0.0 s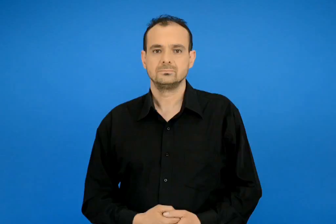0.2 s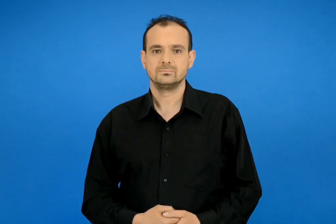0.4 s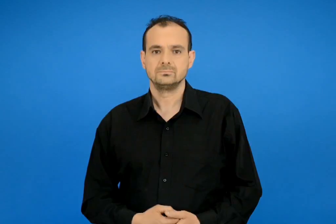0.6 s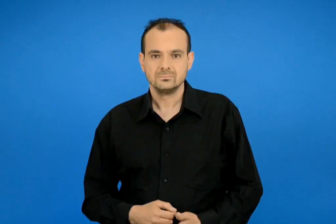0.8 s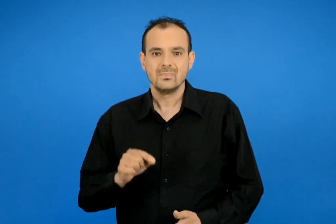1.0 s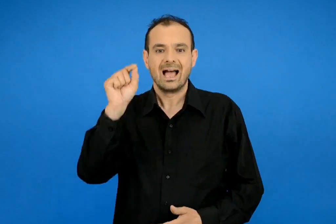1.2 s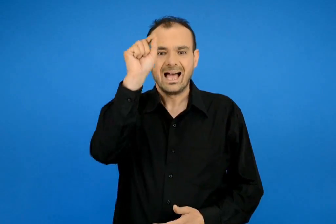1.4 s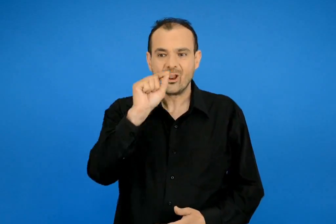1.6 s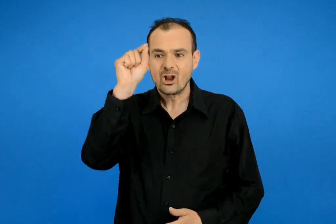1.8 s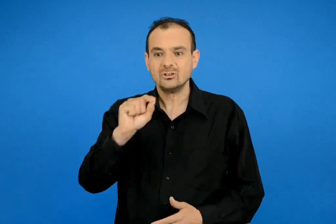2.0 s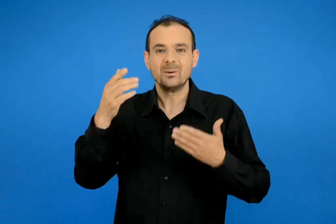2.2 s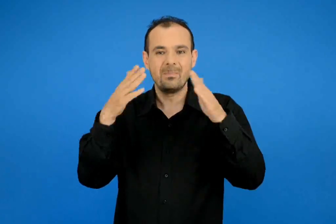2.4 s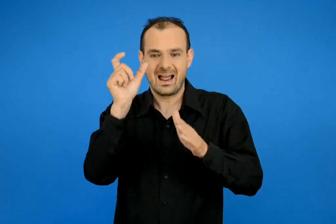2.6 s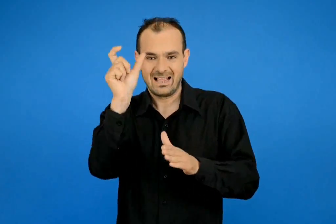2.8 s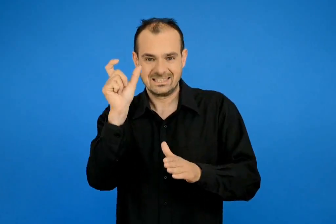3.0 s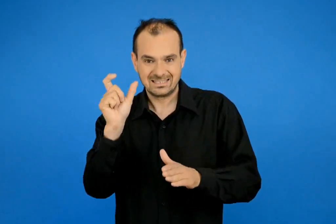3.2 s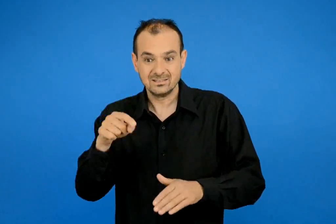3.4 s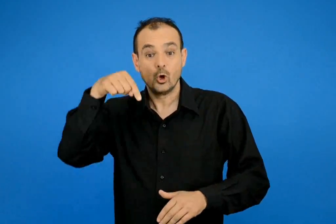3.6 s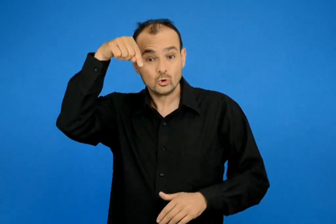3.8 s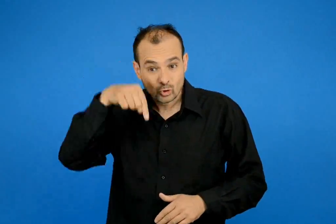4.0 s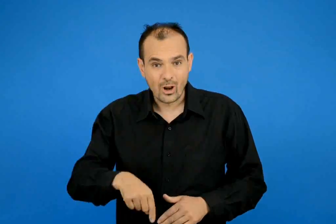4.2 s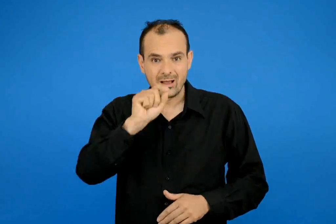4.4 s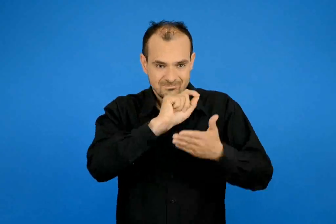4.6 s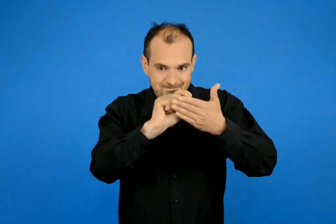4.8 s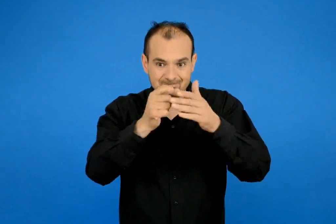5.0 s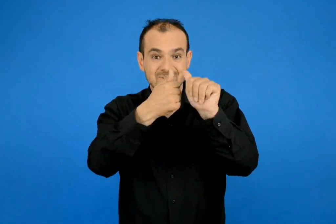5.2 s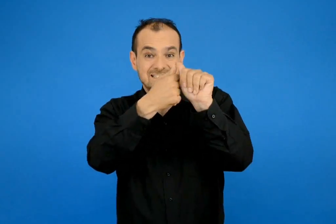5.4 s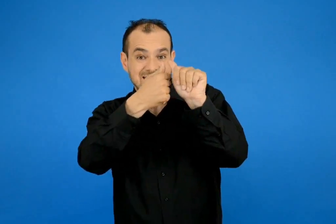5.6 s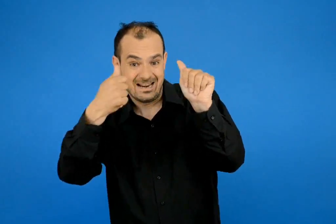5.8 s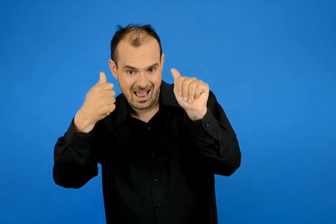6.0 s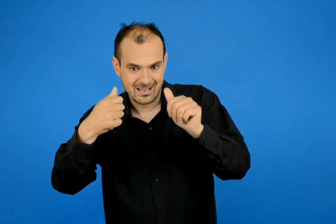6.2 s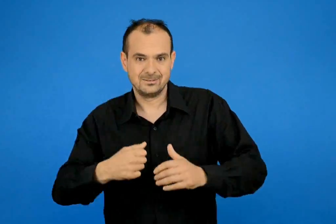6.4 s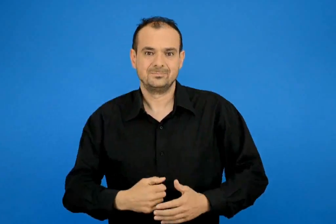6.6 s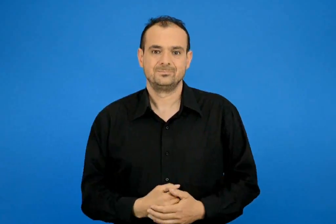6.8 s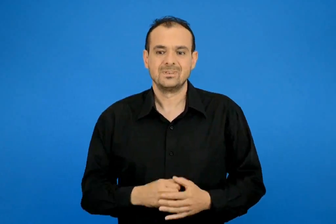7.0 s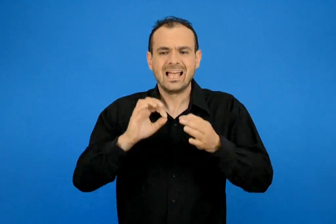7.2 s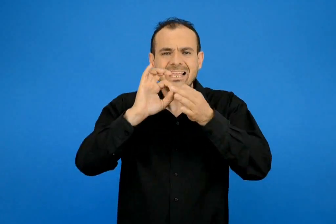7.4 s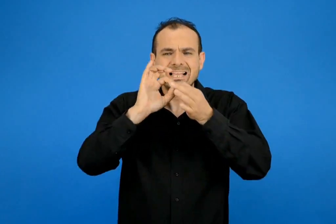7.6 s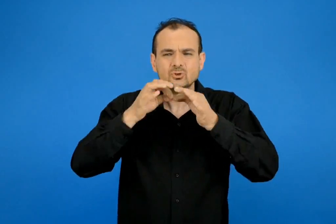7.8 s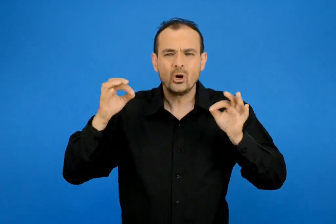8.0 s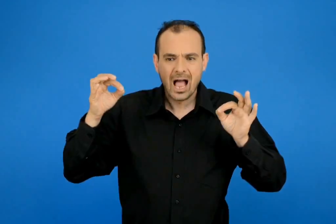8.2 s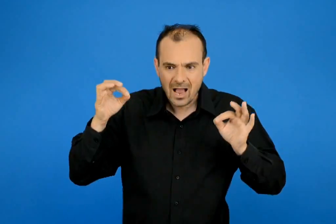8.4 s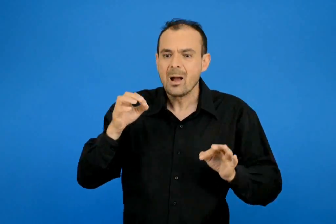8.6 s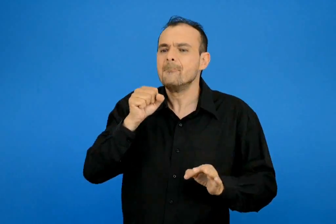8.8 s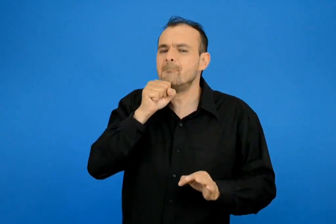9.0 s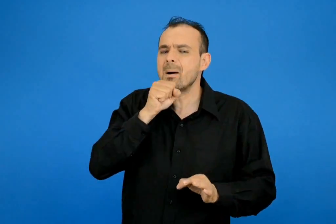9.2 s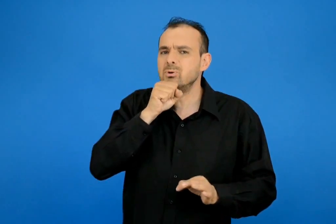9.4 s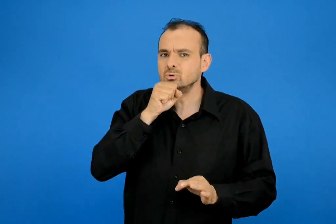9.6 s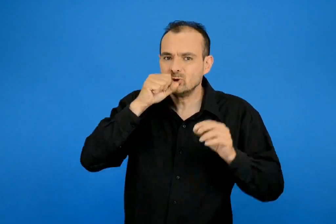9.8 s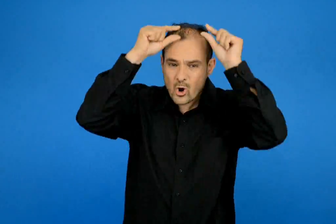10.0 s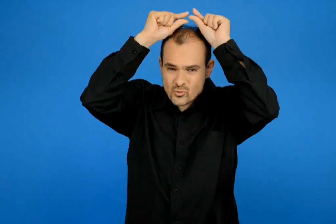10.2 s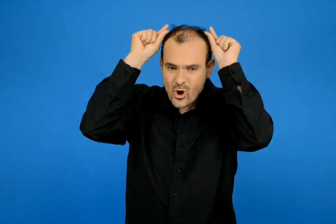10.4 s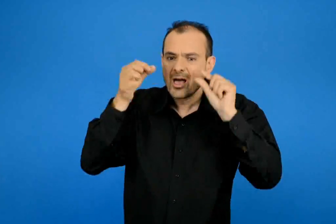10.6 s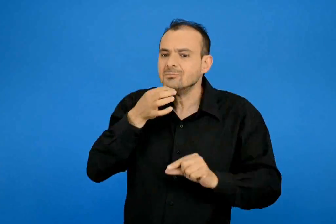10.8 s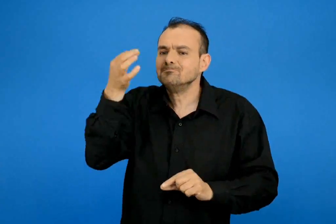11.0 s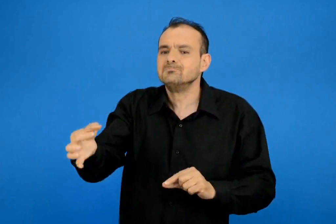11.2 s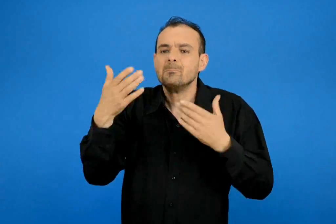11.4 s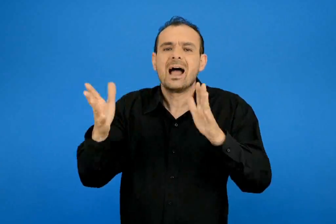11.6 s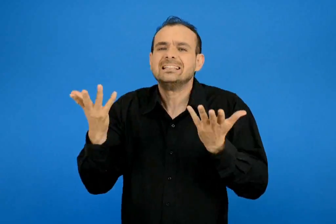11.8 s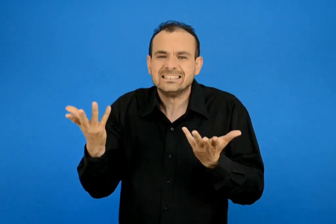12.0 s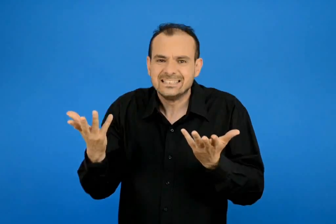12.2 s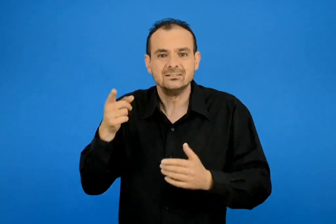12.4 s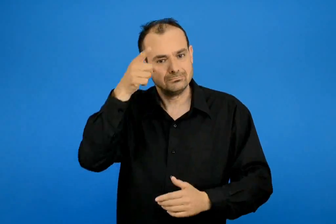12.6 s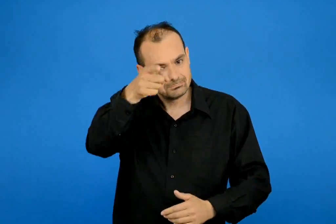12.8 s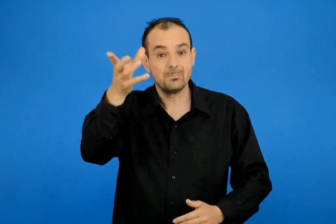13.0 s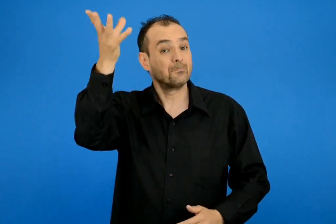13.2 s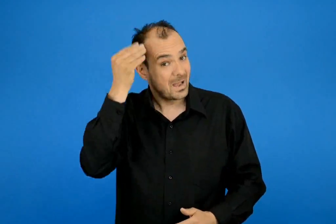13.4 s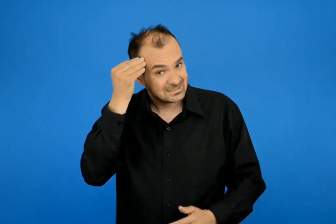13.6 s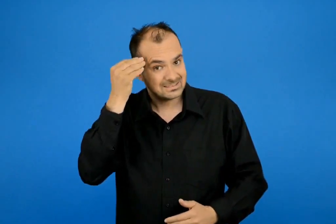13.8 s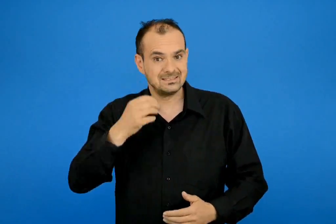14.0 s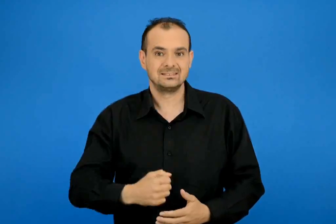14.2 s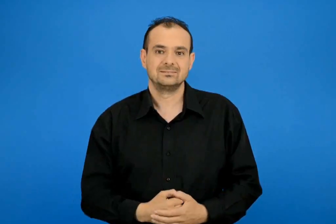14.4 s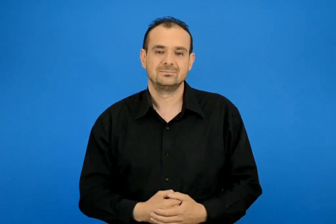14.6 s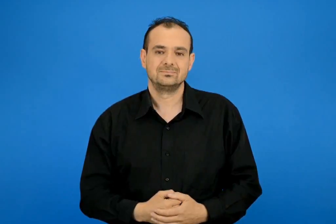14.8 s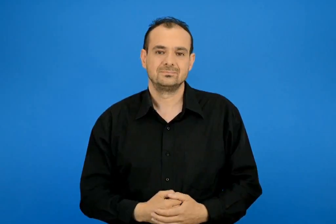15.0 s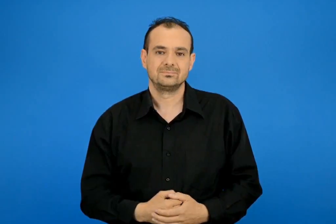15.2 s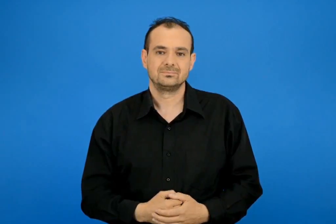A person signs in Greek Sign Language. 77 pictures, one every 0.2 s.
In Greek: γράψε τώρα με τη σειρά τις λέξεις που έβαλες σε κύκλο θα μάθεις τι ιστορία είπε ο πάππους στην ιωάννα
